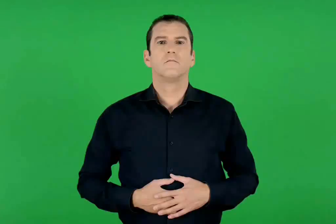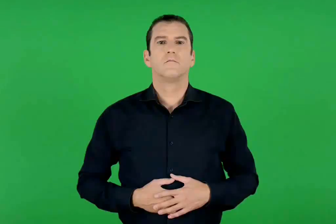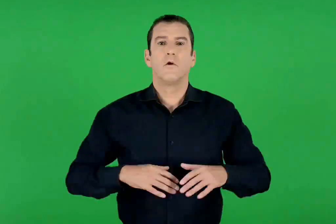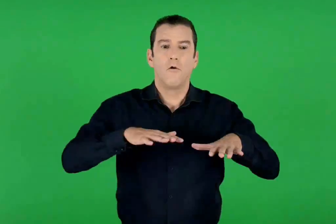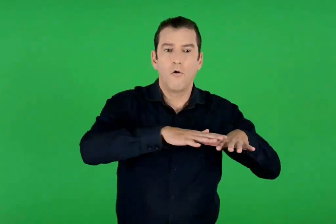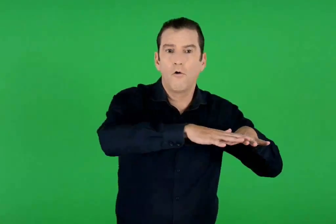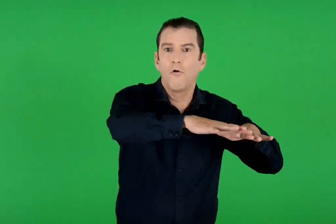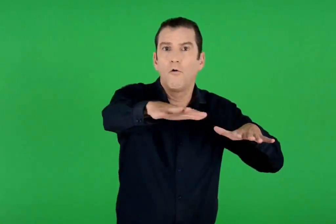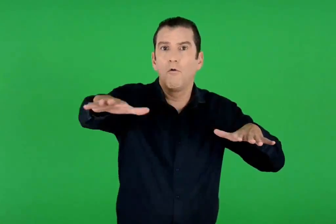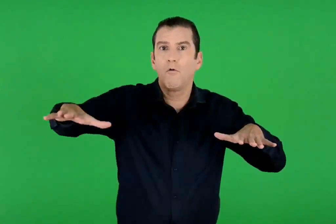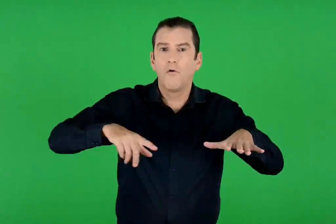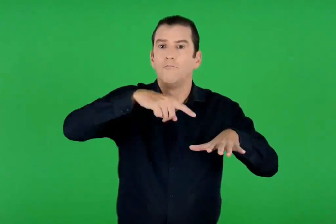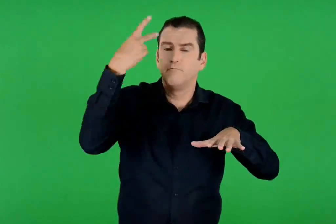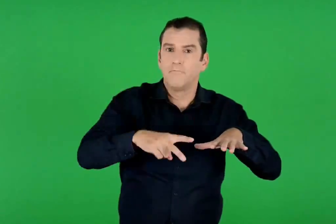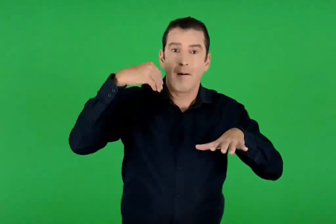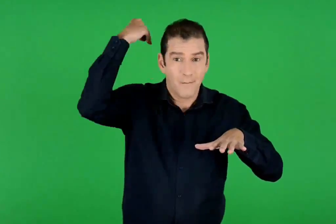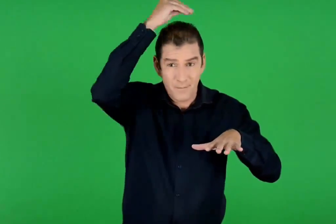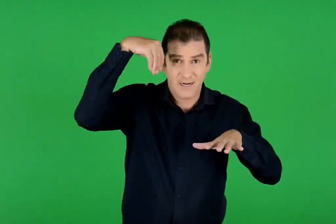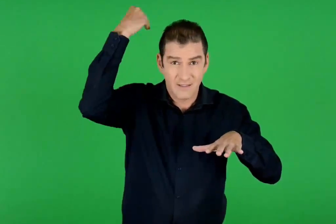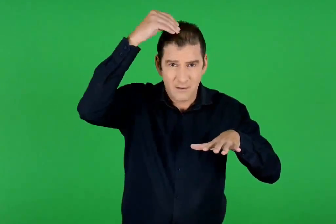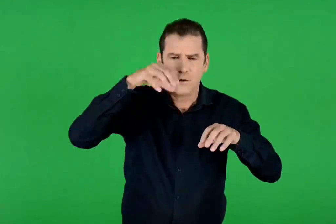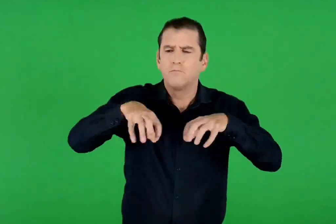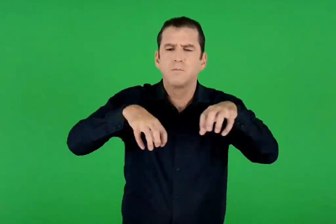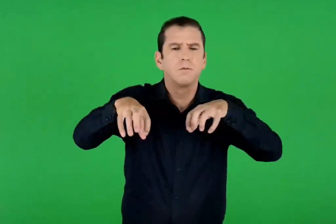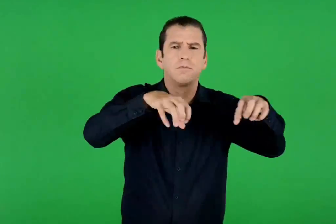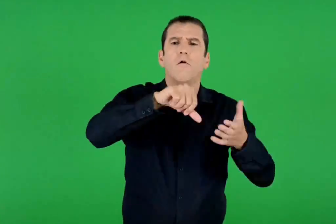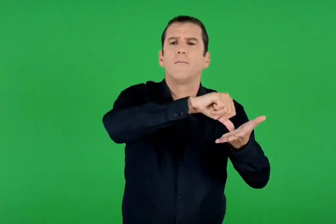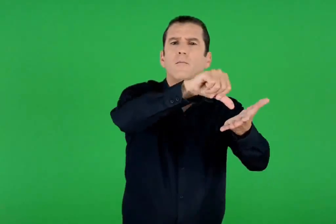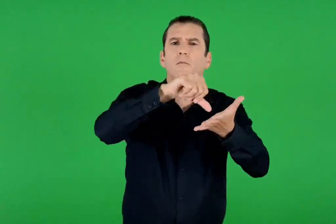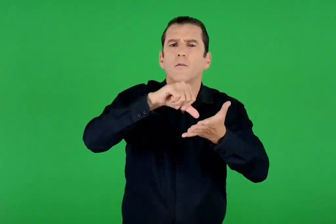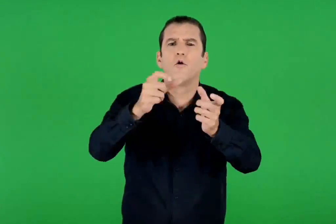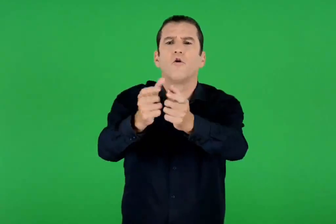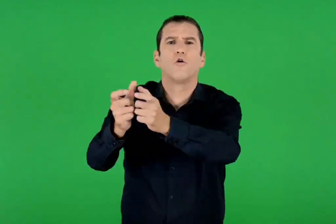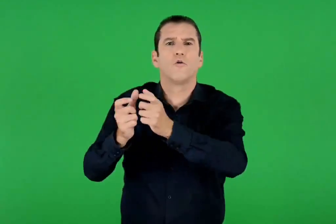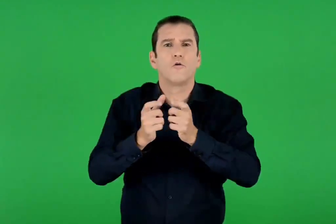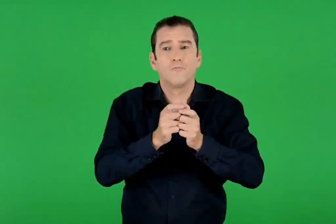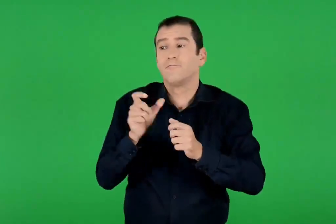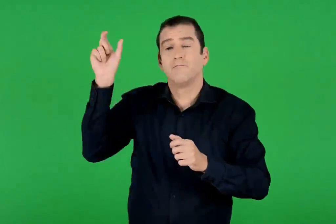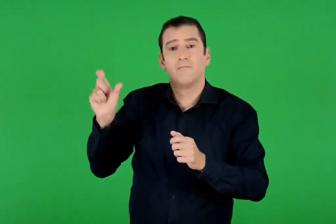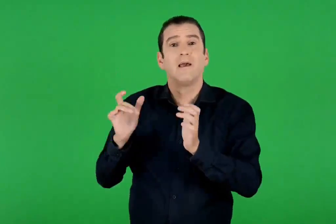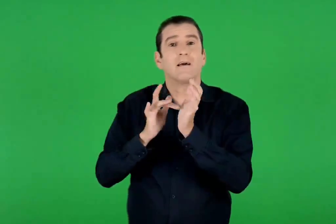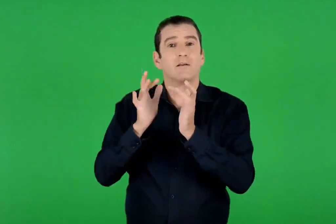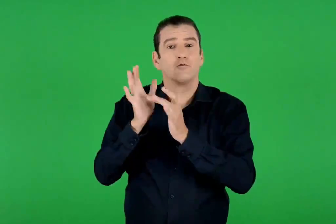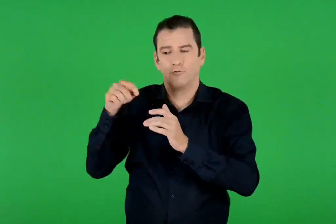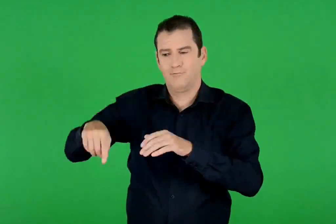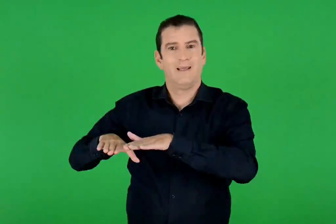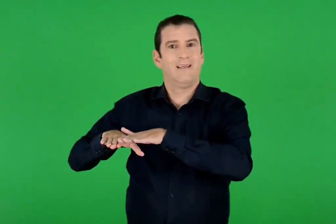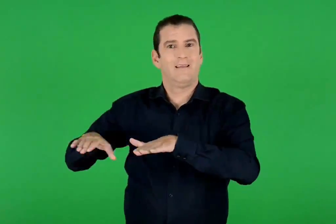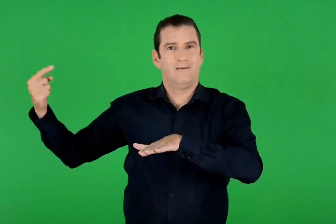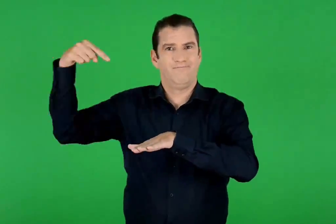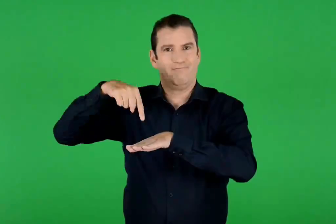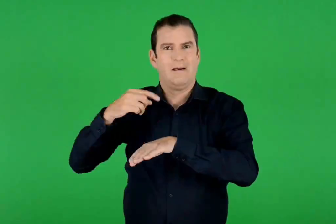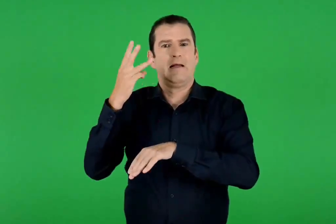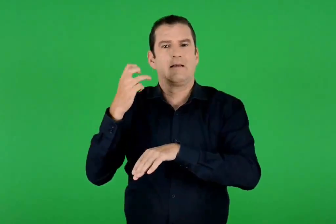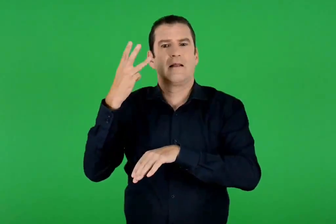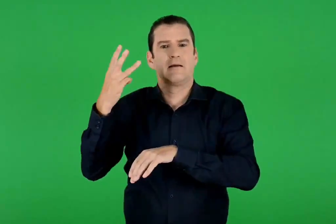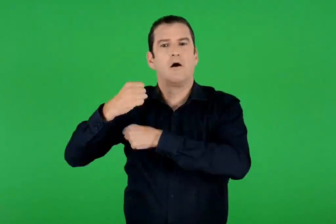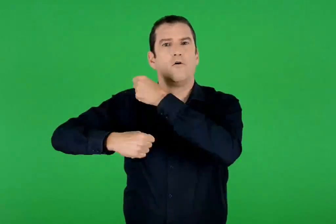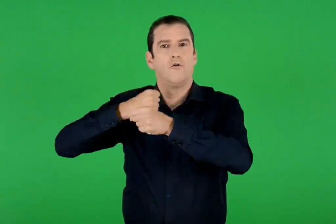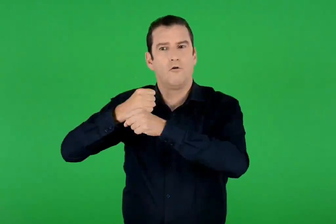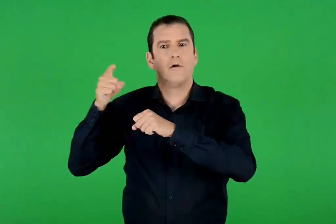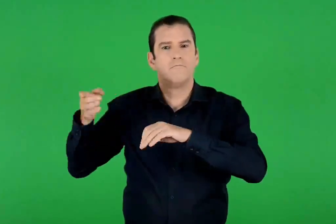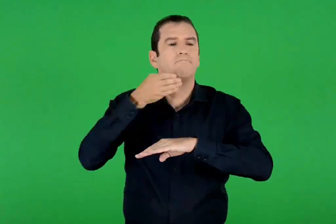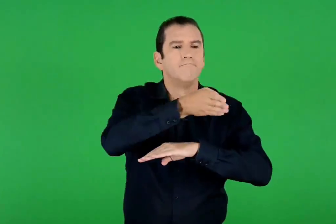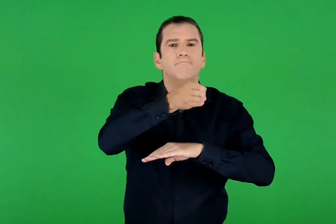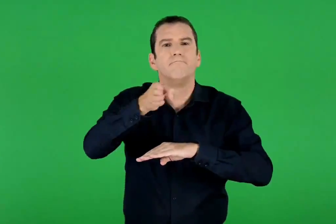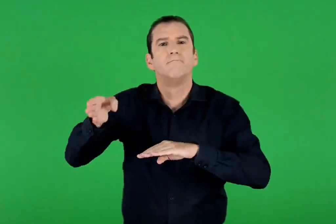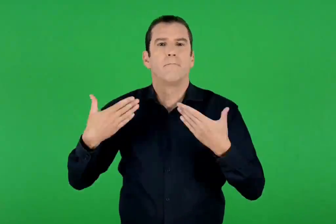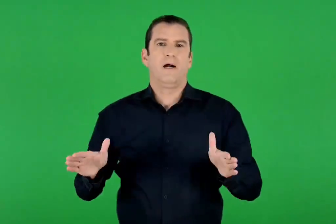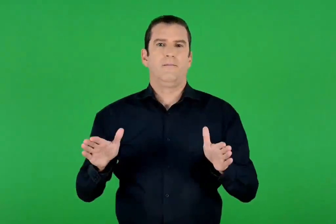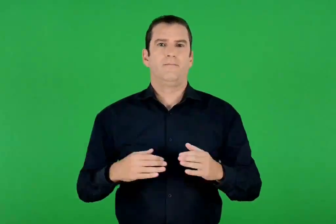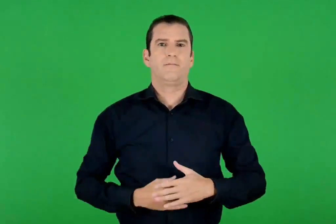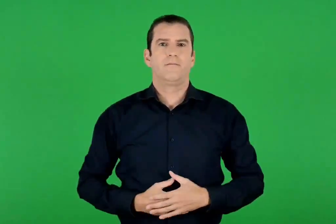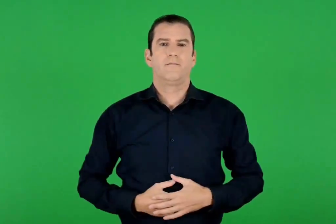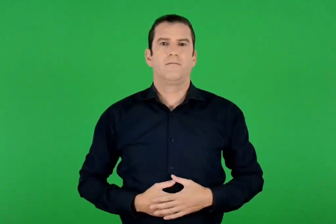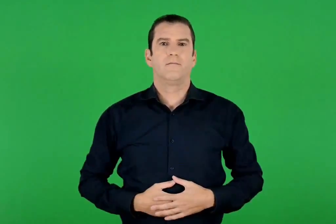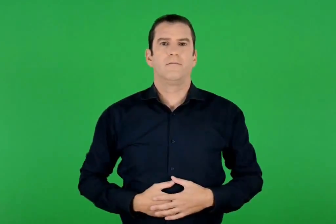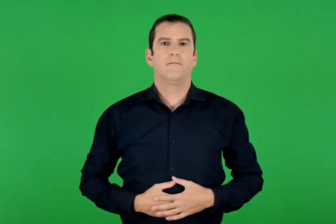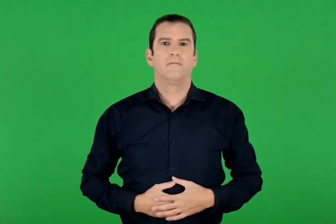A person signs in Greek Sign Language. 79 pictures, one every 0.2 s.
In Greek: ολόκληρη η γη της παλαιστίνης είναι κατάσπαρτη με πολιτείες και χωριά που επισκέφτηκε ο χριστός στα τριάντα τρία χρόνια που διήρκεσε η επίγεια ζωή του
